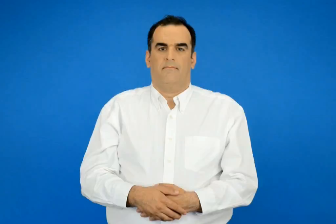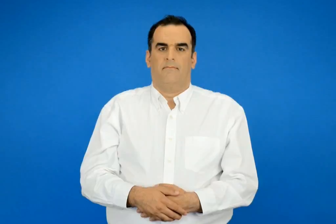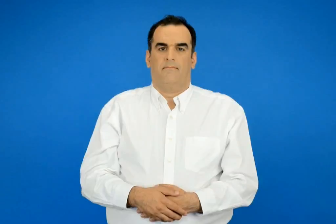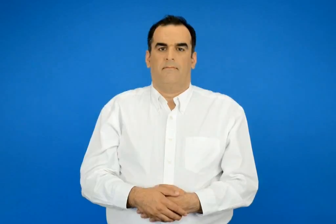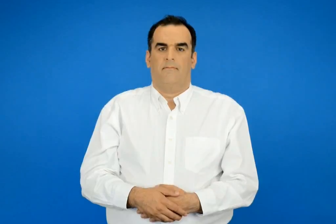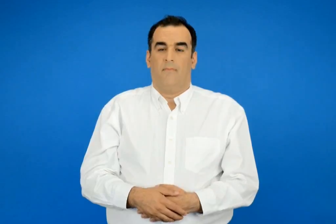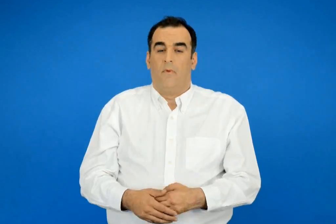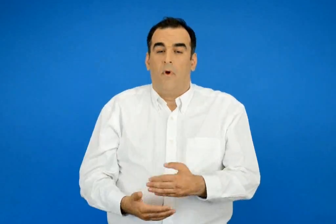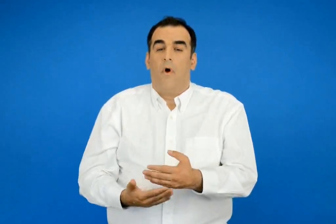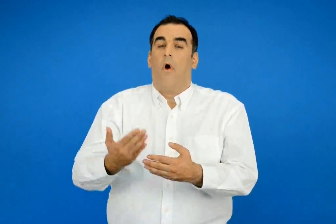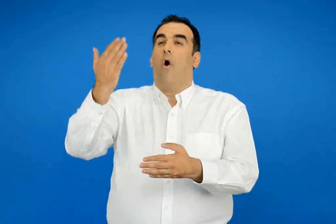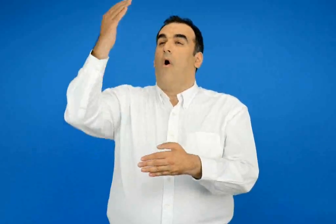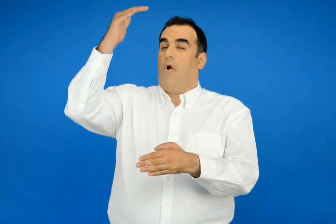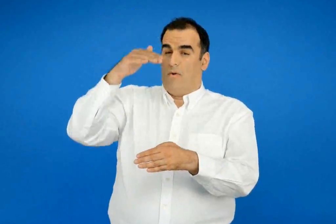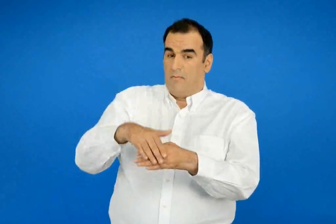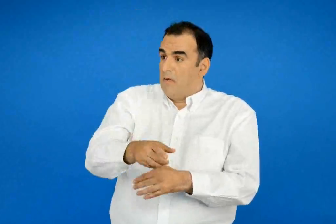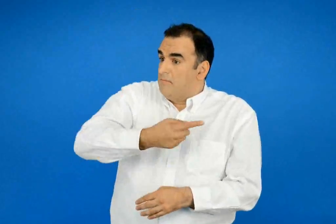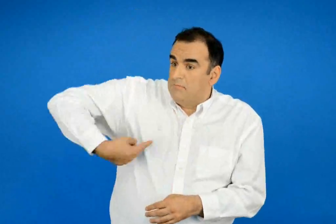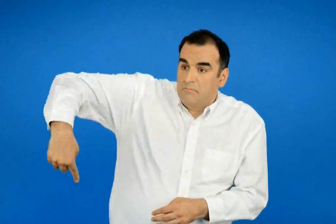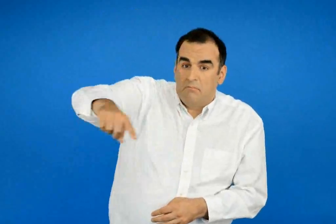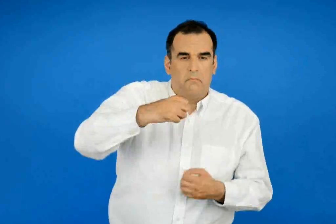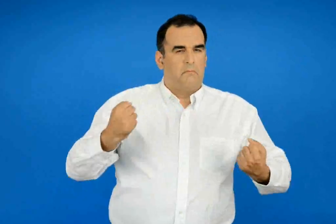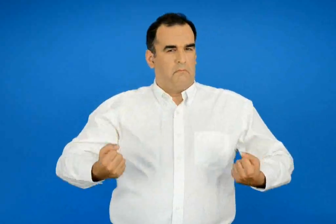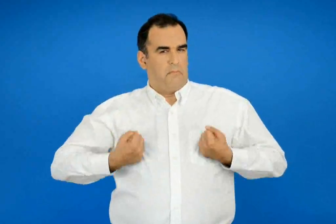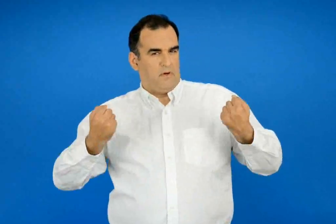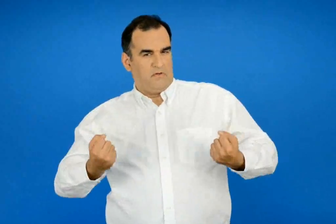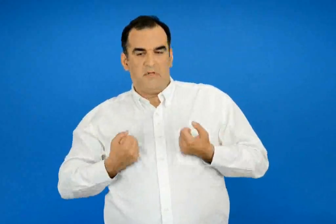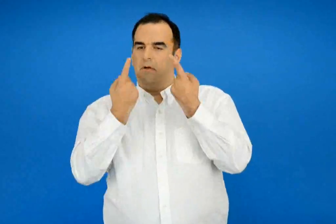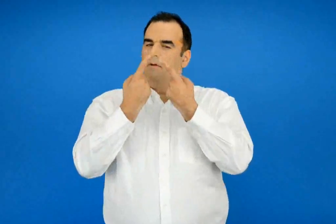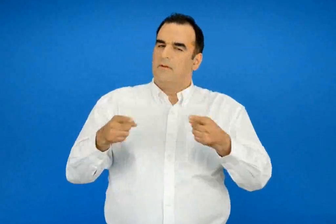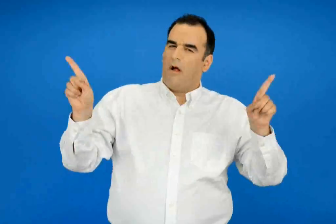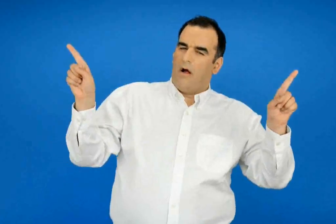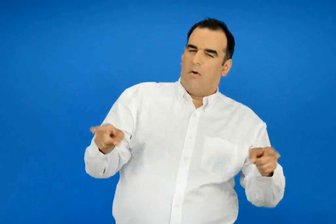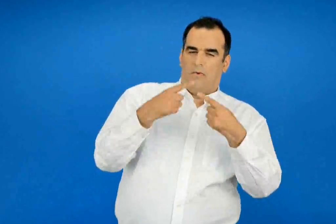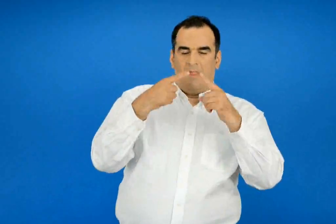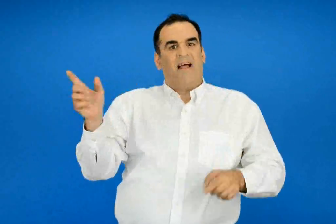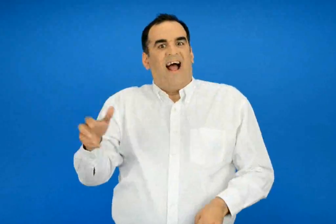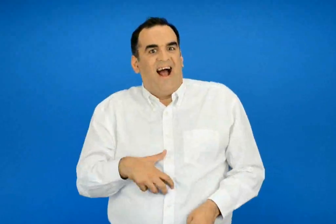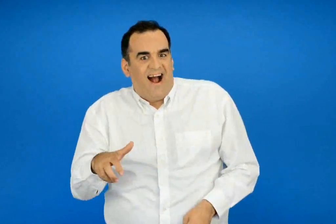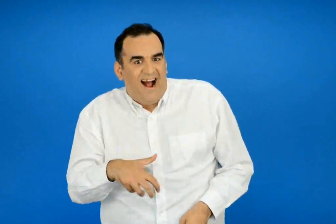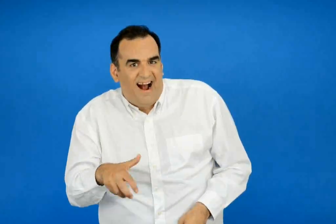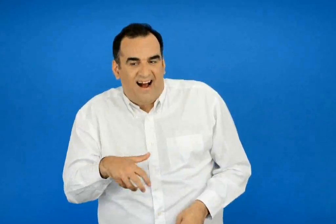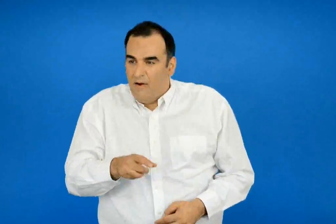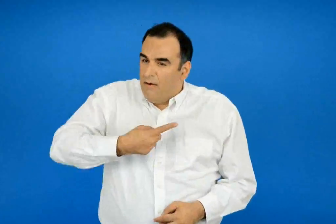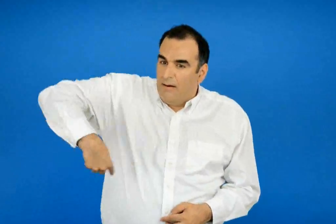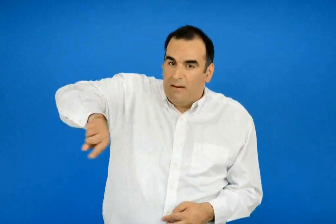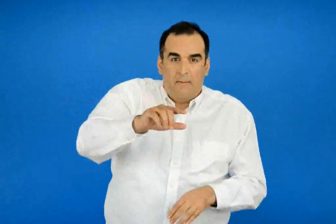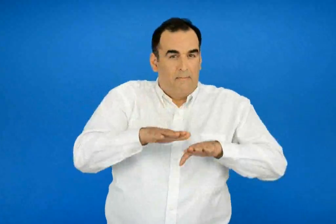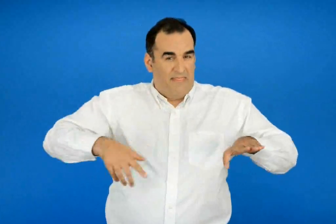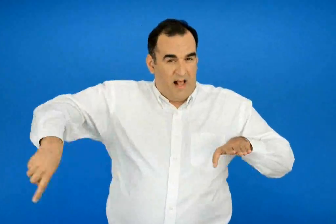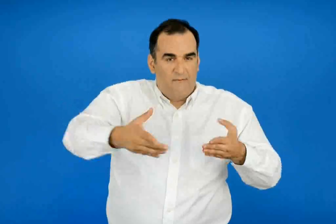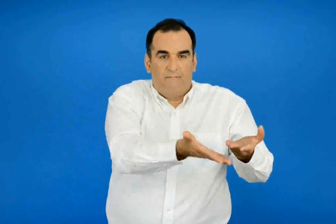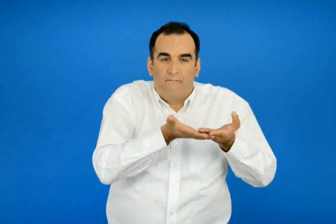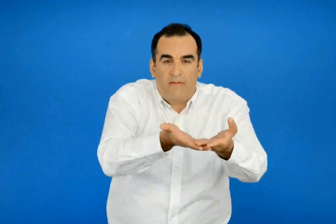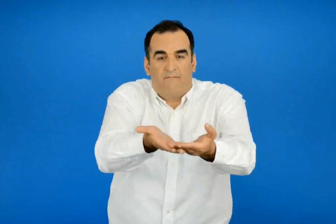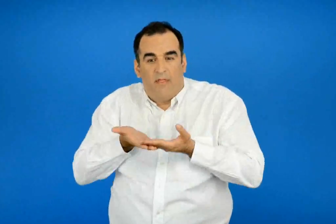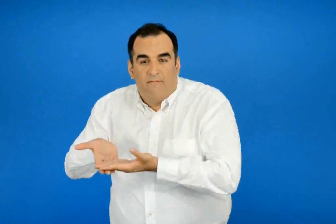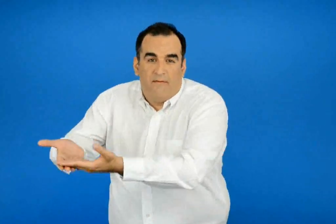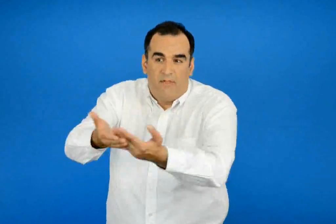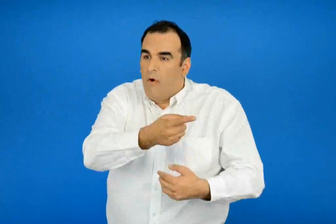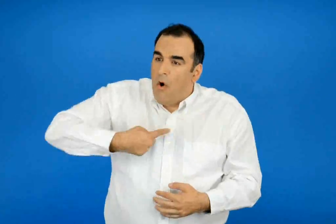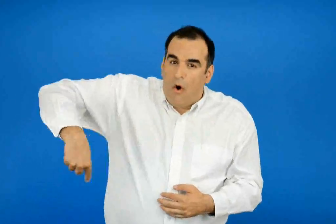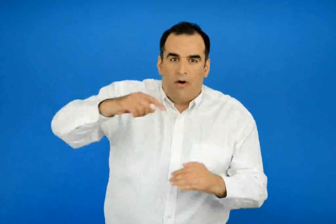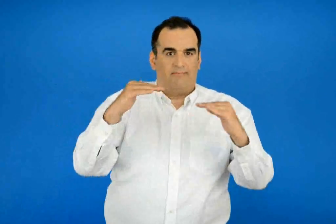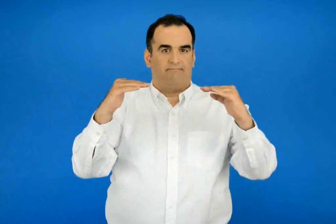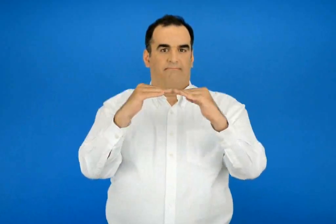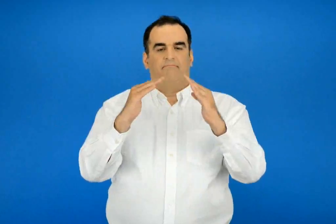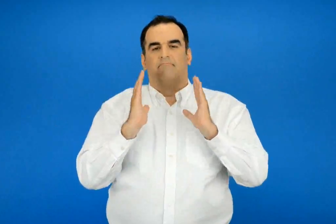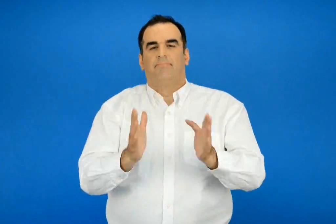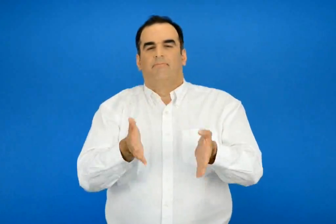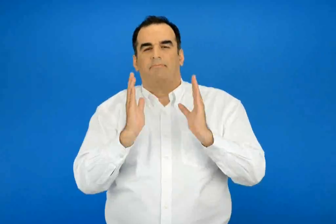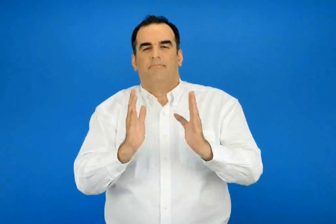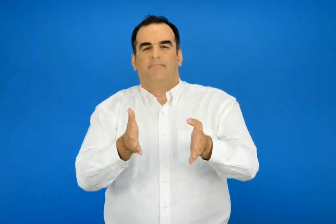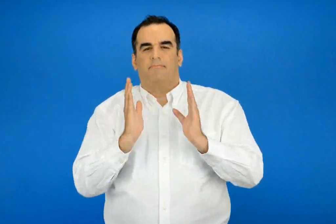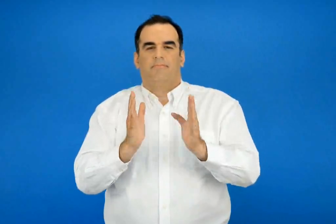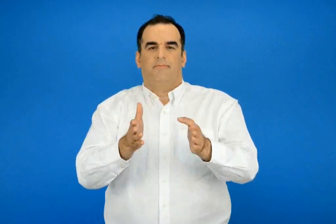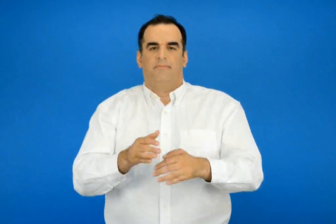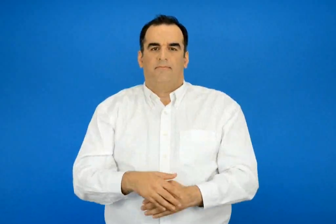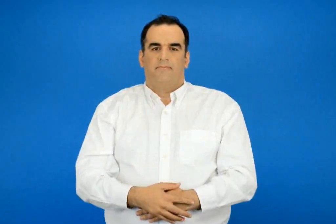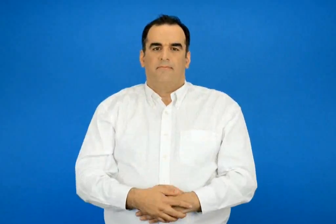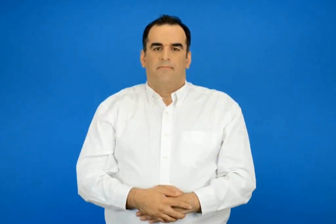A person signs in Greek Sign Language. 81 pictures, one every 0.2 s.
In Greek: παίζουμε και τραγουδάμε όλη μέρα και γελάμε όλα τα παιδιά βοηθάμε κι όλοι ίσοι προχωράμε
